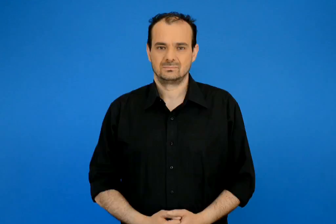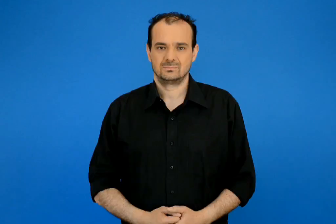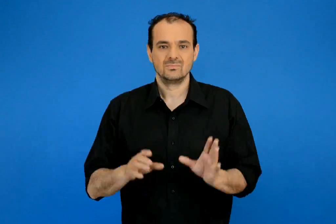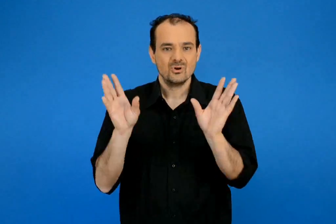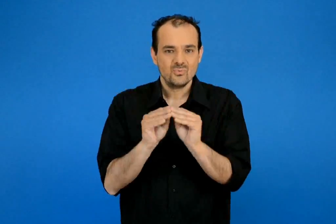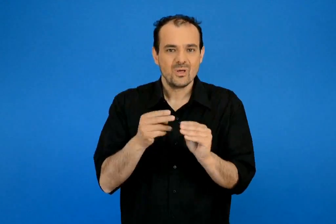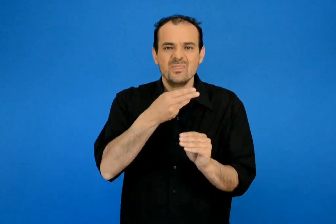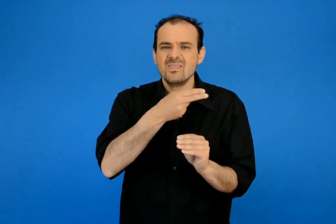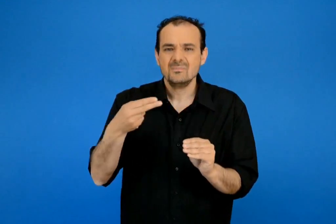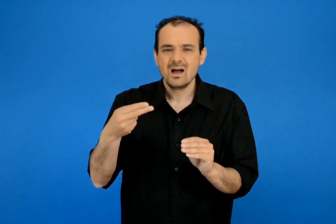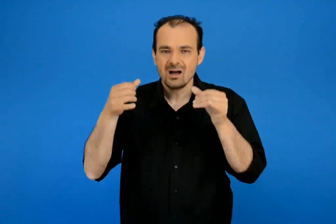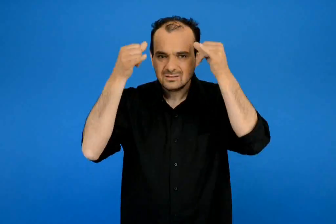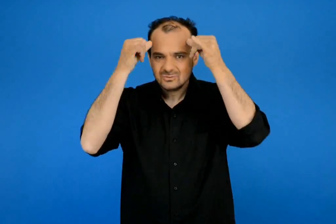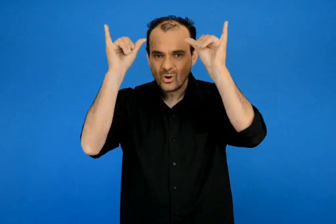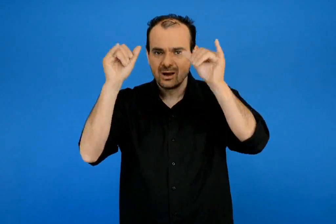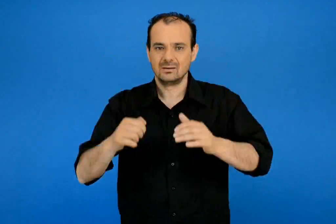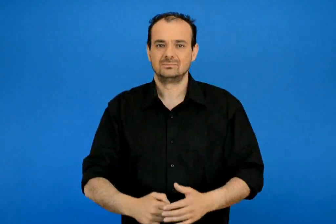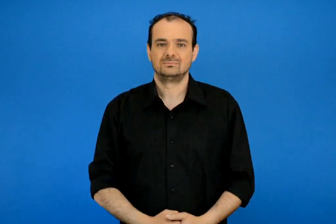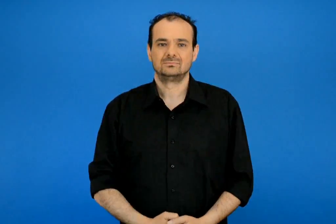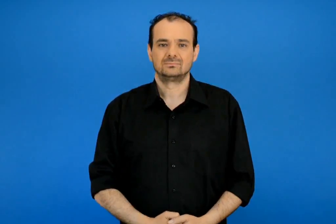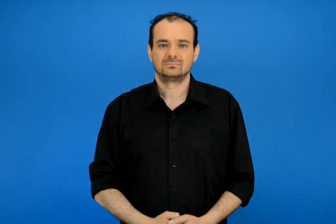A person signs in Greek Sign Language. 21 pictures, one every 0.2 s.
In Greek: με θέμα τα ζώα
